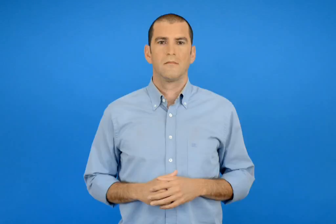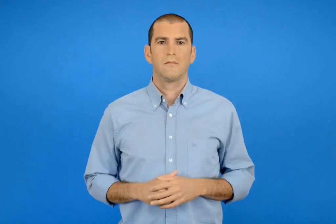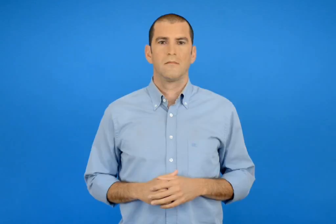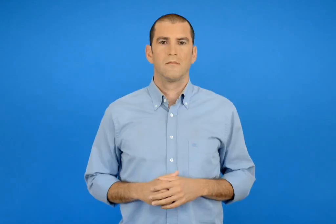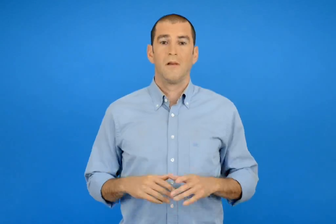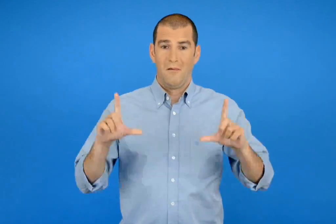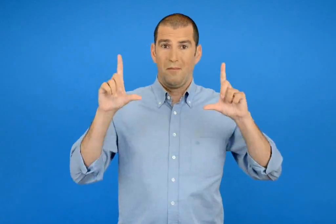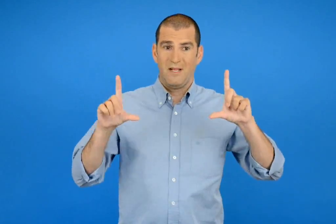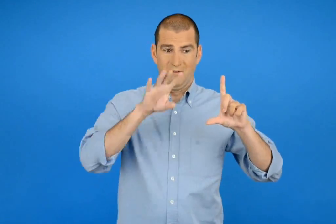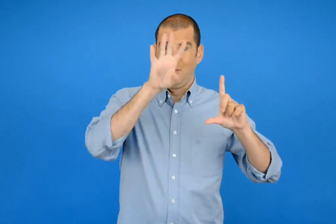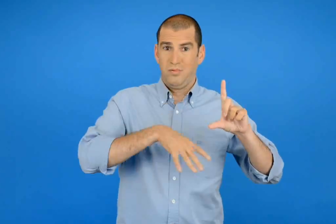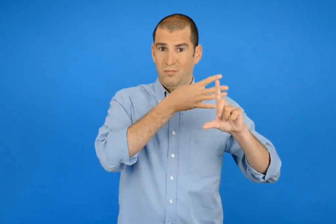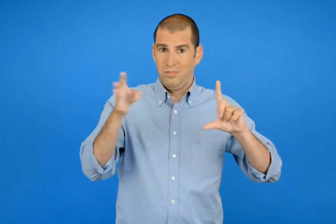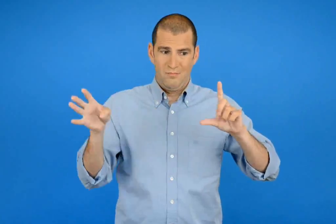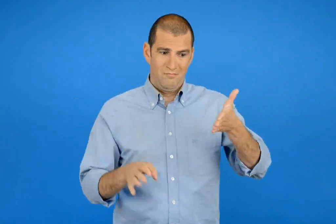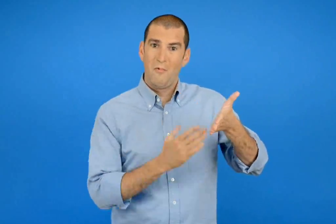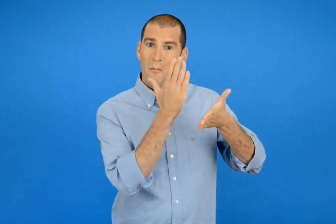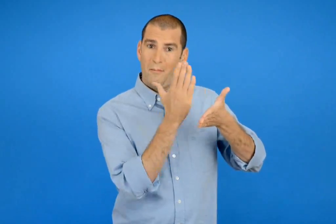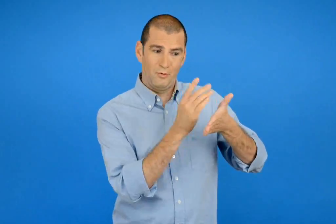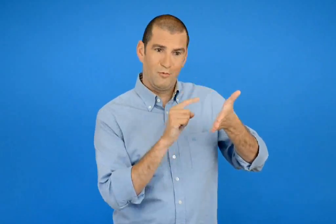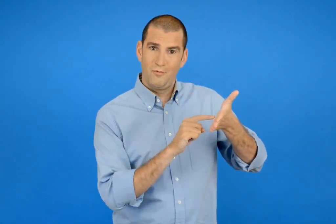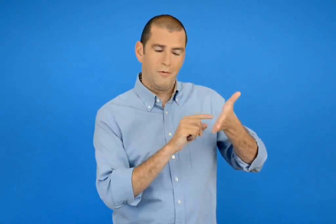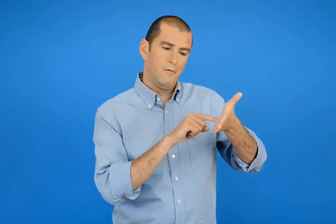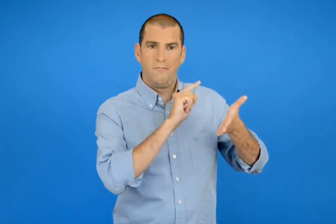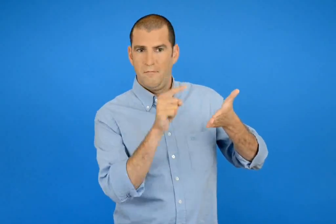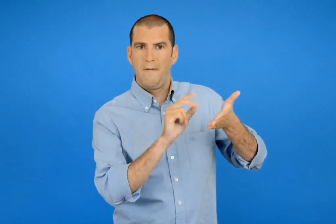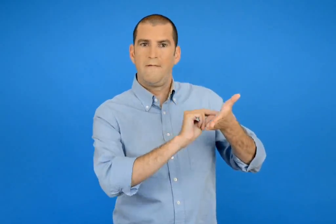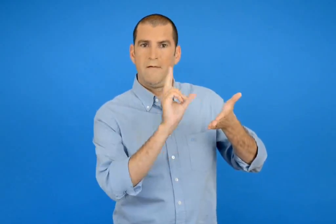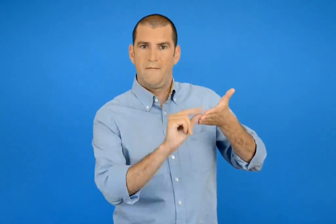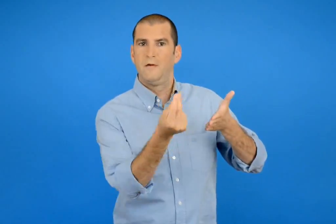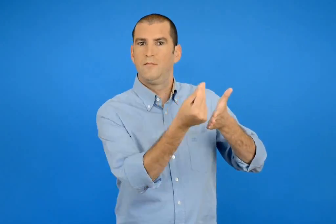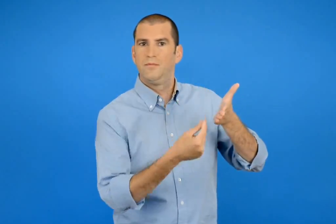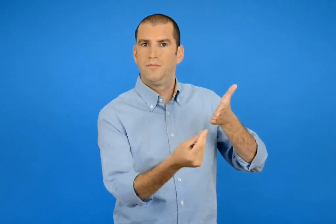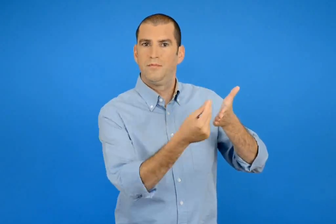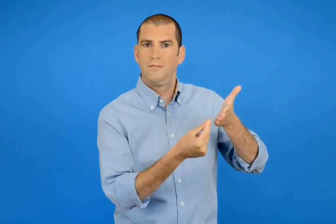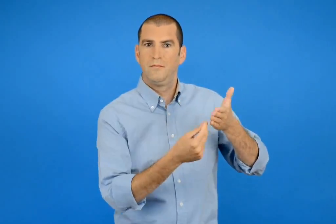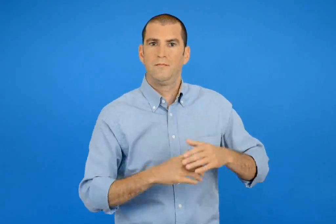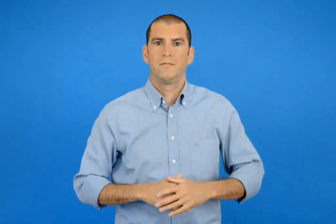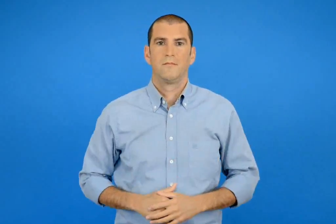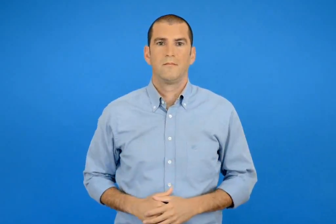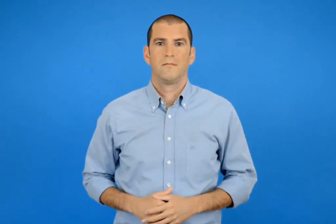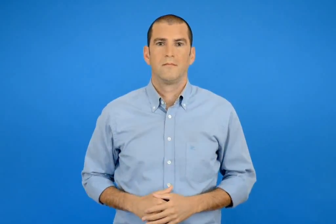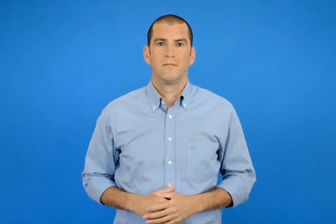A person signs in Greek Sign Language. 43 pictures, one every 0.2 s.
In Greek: φτιάχνω το συμμετρικό του
